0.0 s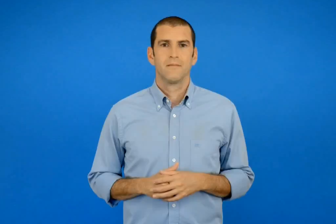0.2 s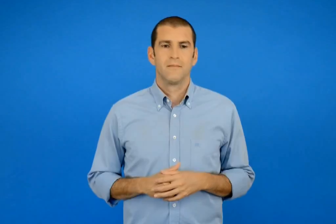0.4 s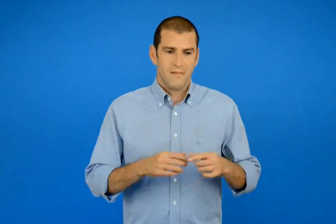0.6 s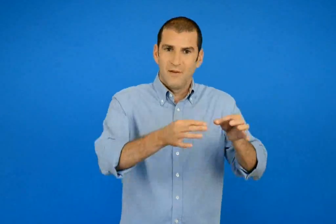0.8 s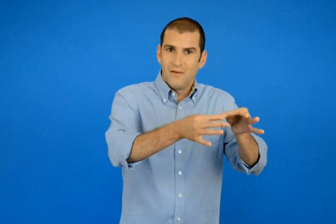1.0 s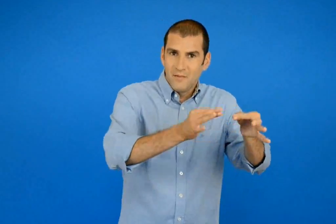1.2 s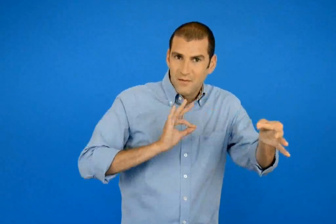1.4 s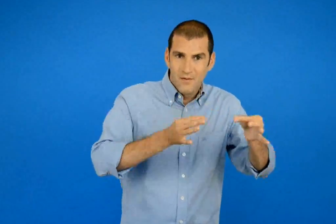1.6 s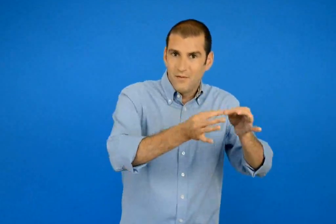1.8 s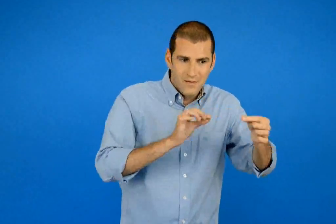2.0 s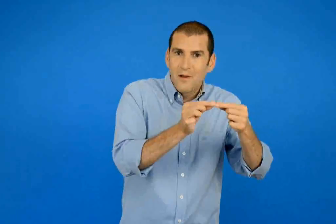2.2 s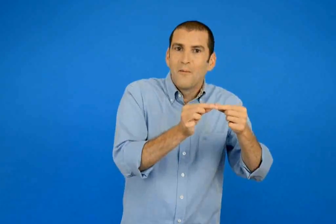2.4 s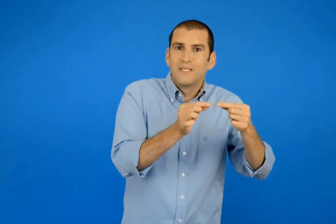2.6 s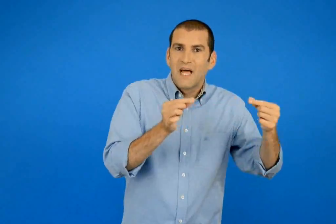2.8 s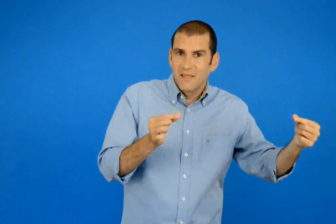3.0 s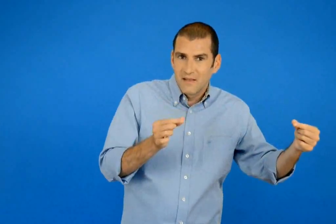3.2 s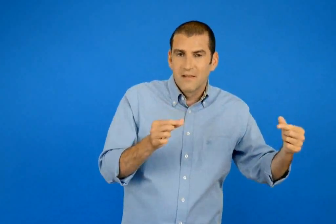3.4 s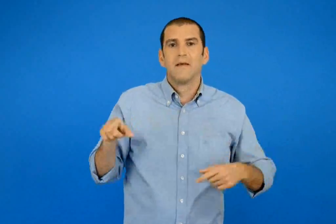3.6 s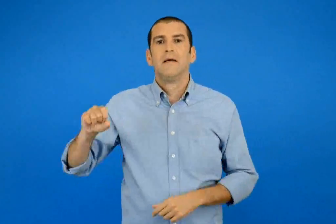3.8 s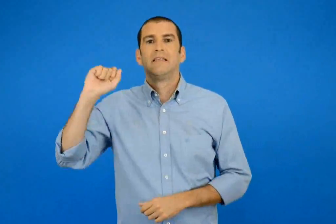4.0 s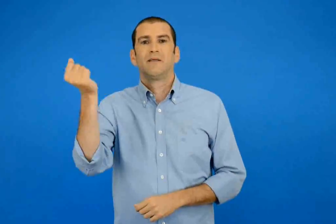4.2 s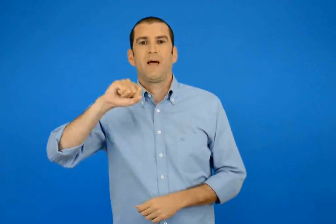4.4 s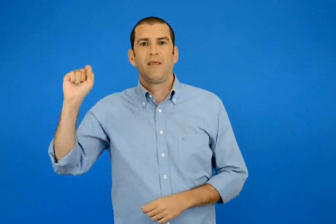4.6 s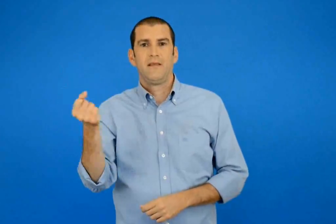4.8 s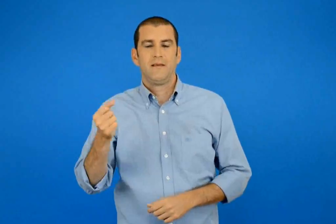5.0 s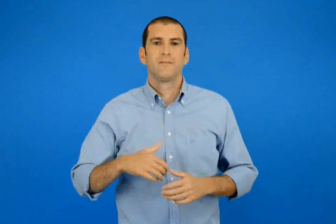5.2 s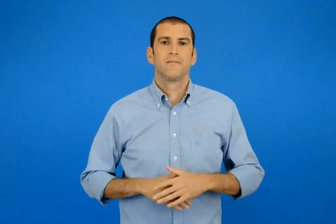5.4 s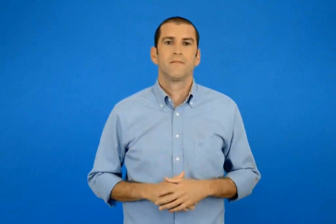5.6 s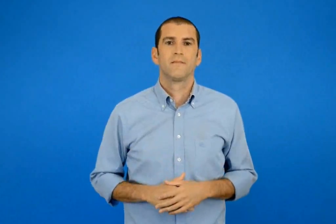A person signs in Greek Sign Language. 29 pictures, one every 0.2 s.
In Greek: το ψαθί και το σπαθί
